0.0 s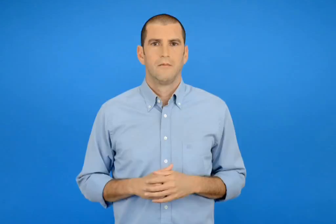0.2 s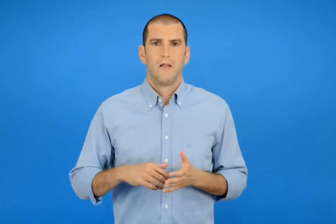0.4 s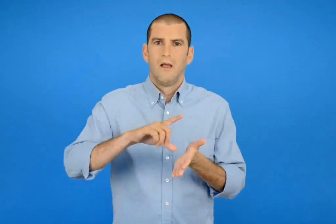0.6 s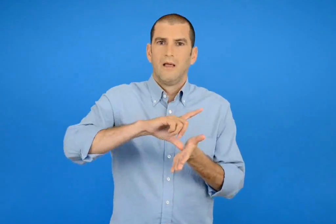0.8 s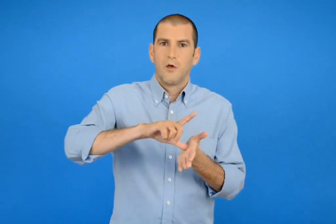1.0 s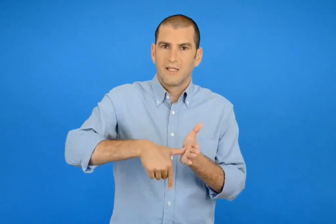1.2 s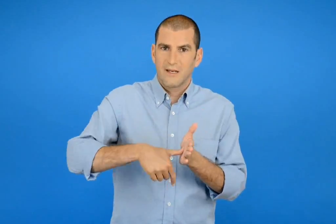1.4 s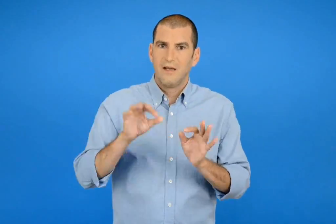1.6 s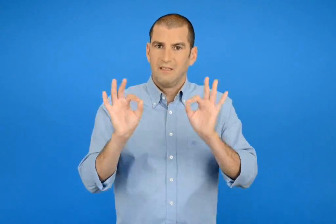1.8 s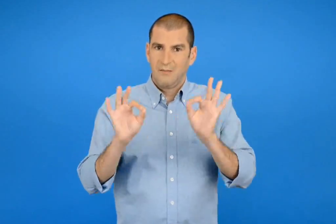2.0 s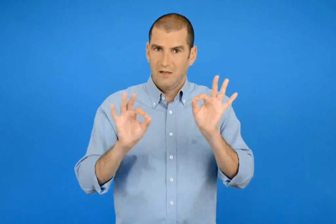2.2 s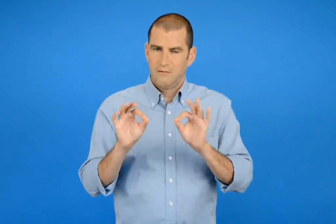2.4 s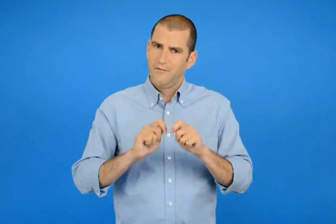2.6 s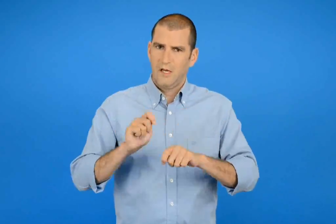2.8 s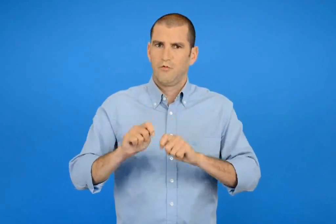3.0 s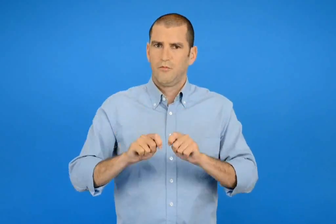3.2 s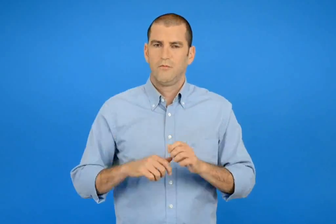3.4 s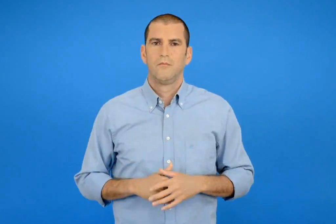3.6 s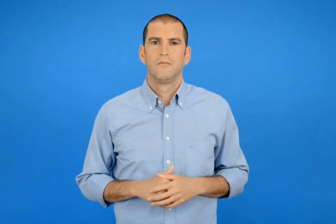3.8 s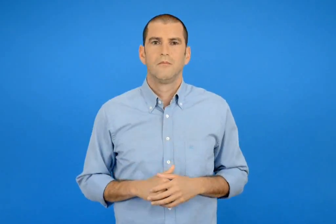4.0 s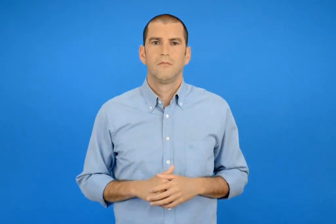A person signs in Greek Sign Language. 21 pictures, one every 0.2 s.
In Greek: φτιάχνω γεωμετρικά σχήματα
